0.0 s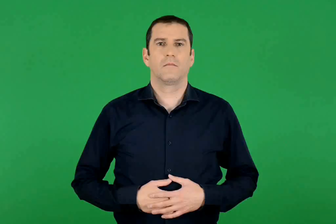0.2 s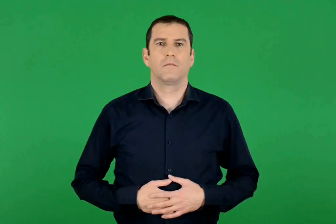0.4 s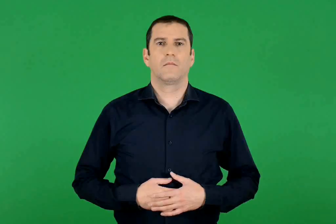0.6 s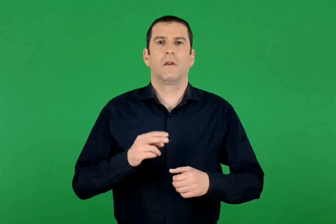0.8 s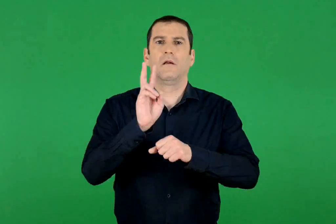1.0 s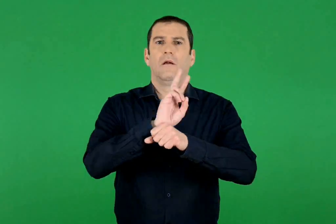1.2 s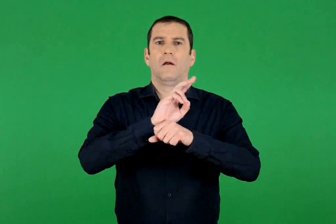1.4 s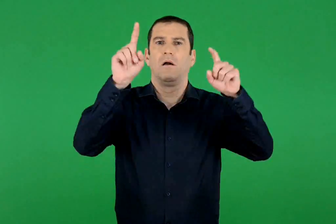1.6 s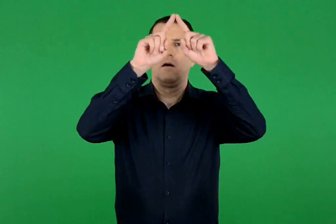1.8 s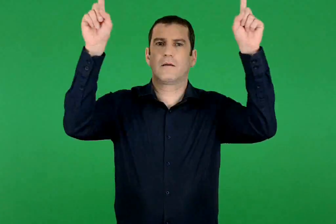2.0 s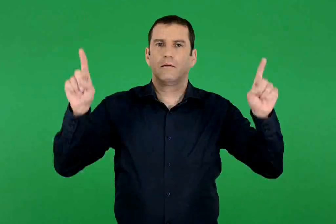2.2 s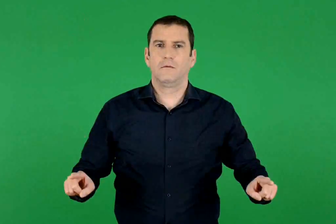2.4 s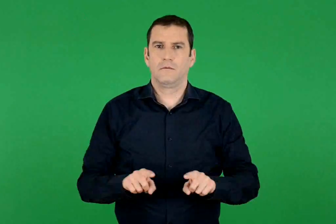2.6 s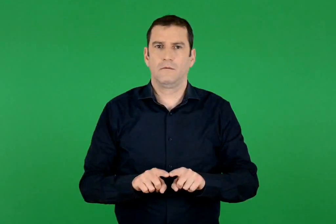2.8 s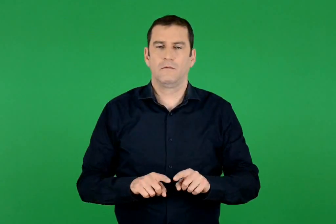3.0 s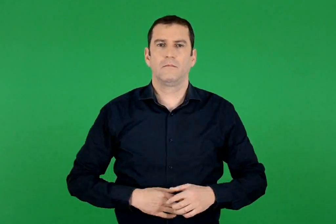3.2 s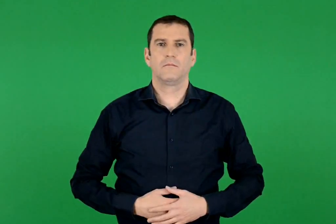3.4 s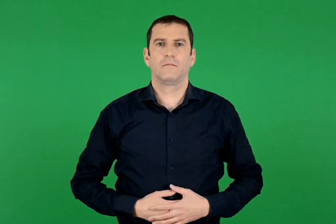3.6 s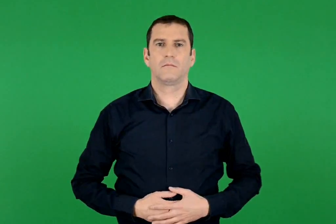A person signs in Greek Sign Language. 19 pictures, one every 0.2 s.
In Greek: χάρτης
